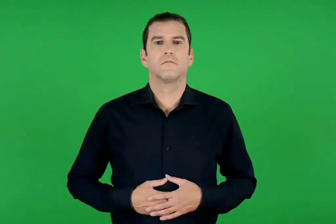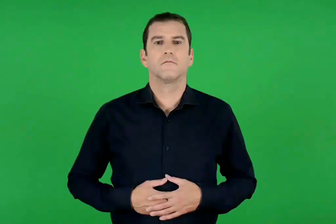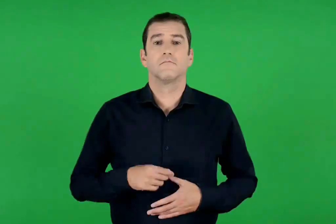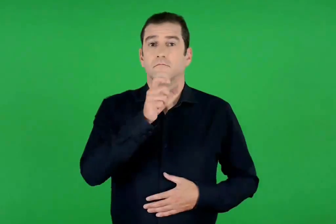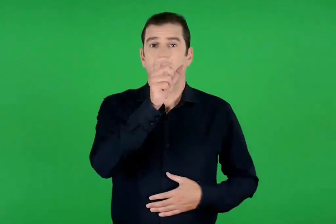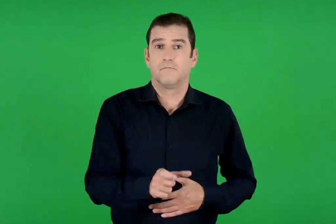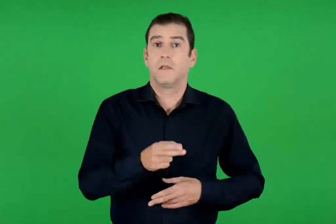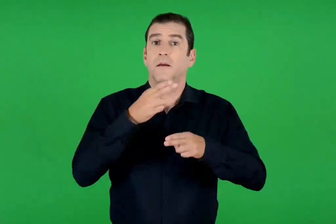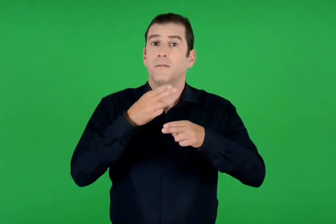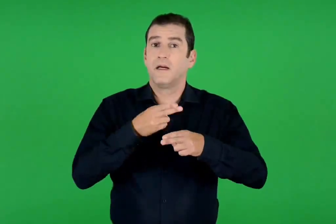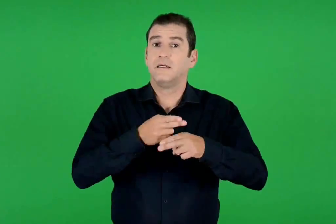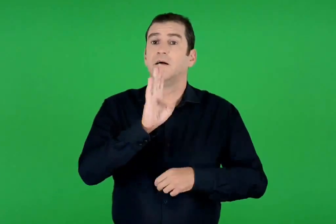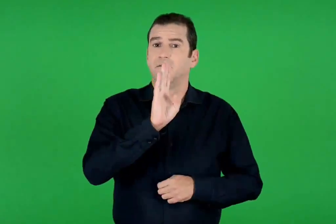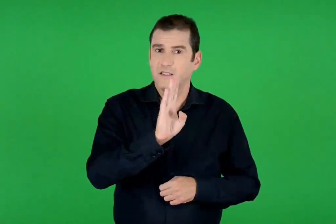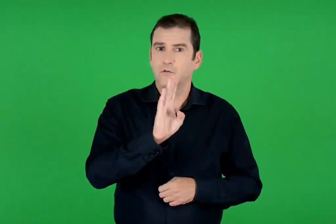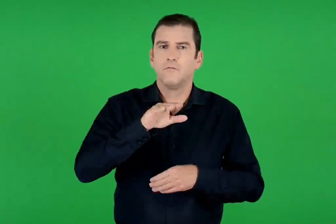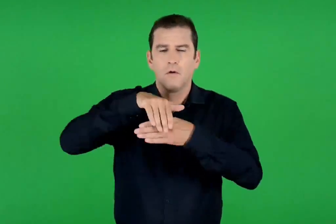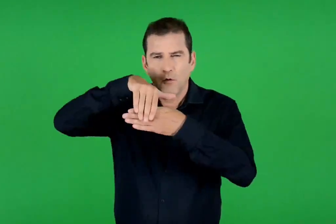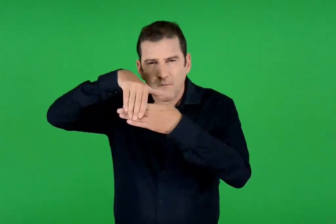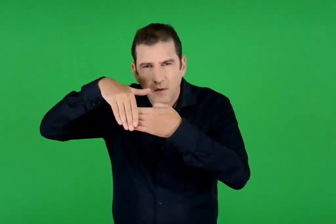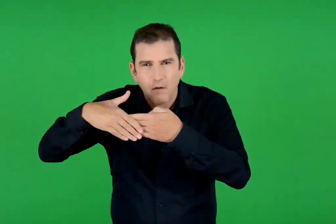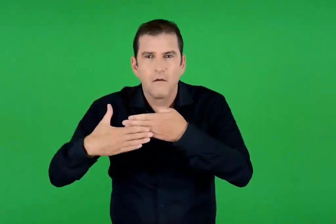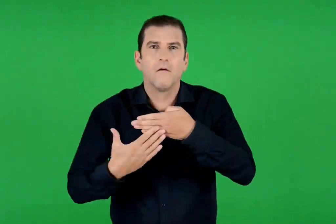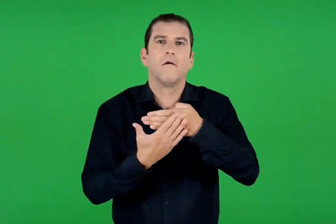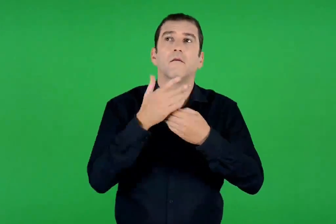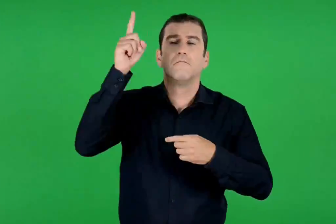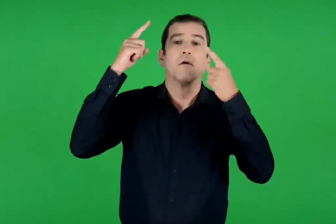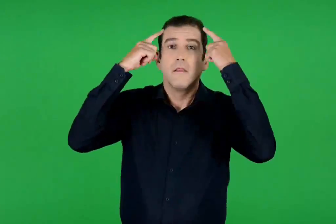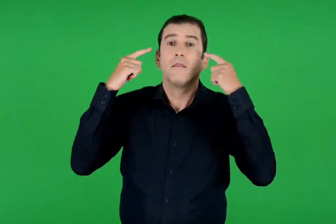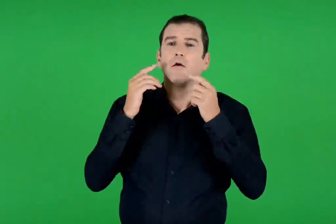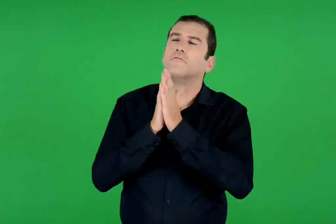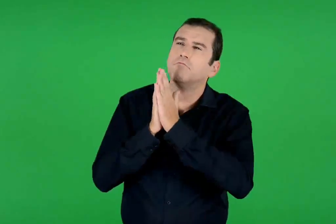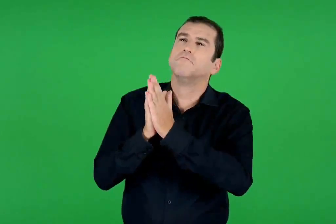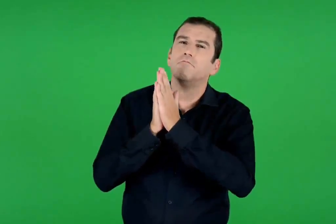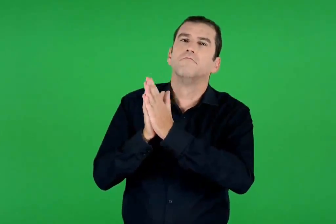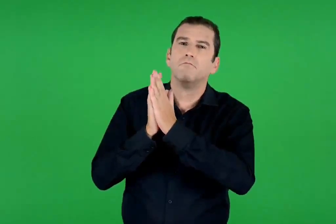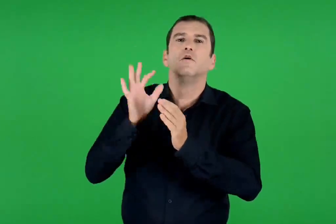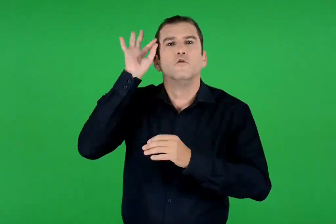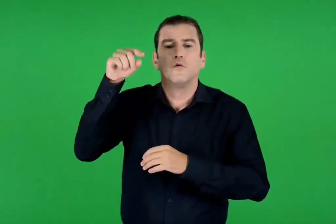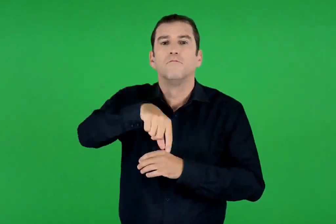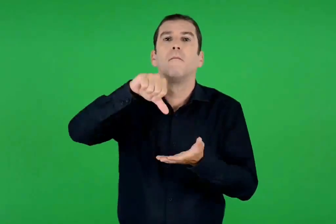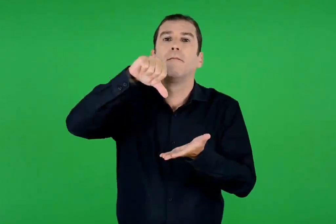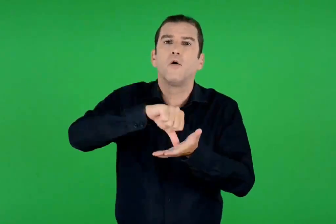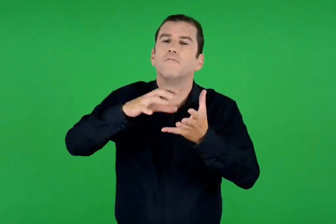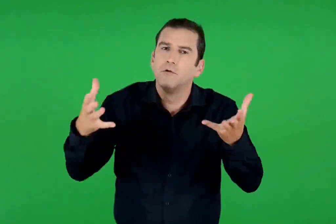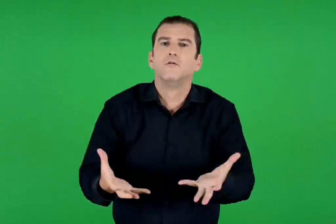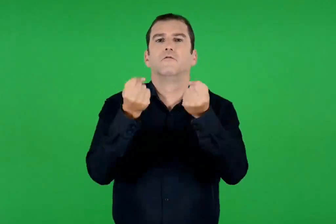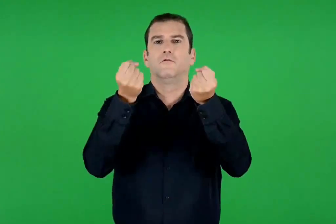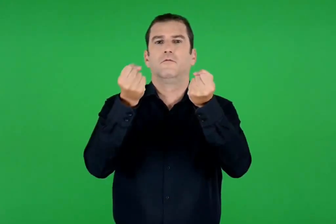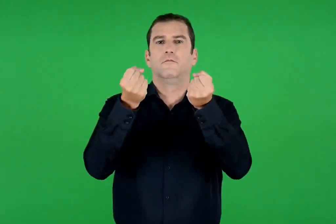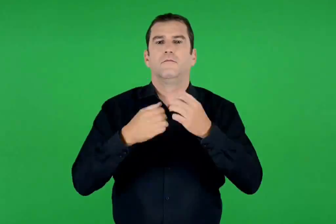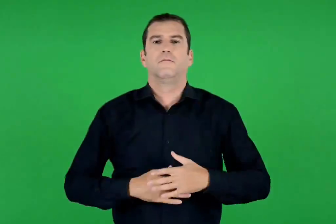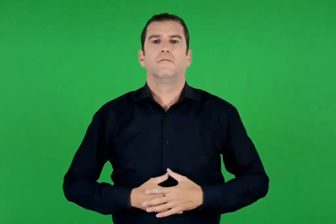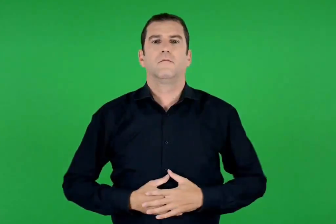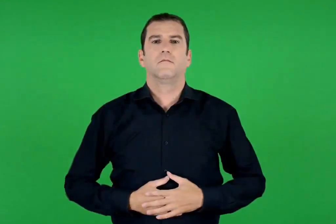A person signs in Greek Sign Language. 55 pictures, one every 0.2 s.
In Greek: ο μέγας βασίλειος προσευχήθηκε όλη τη νύχτα στον θεό για να σωθεί η πόλη
